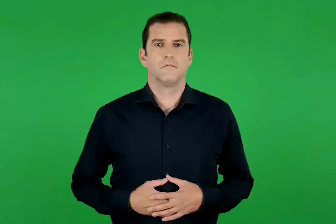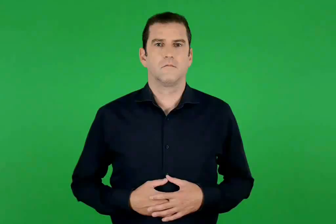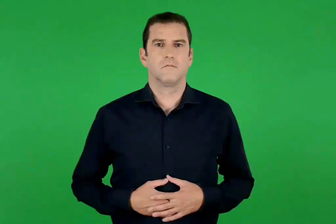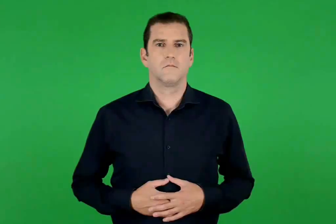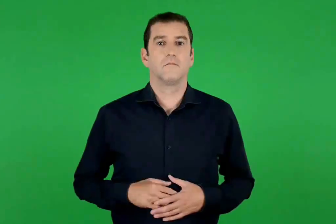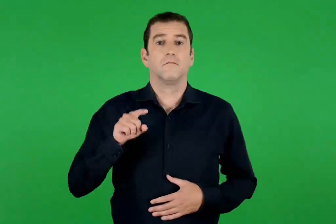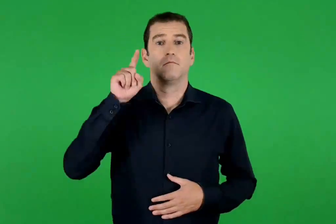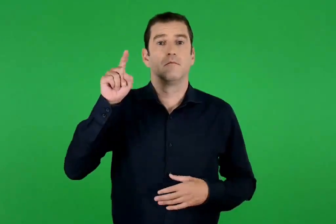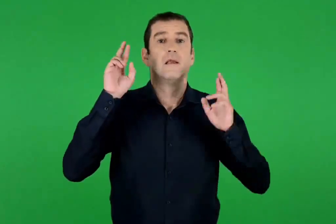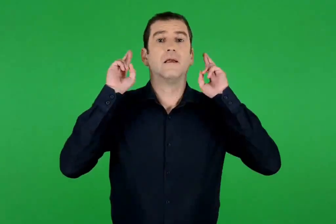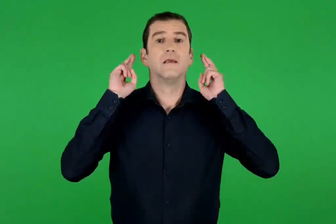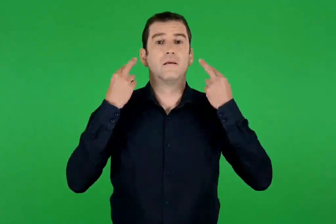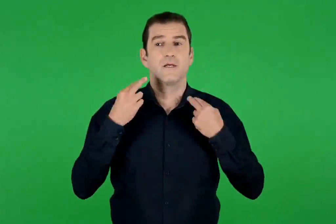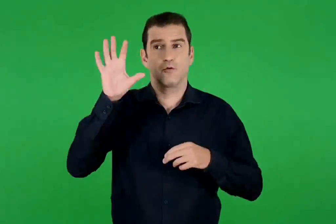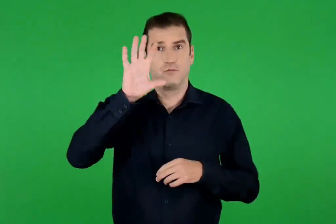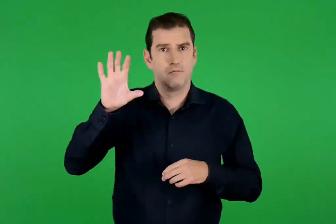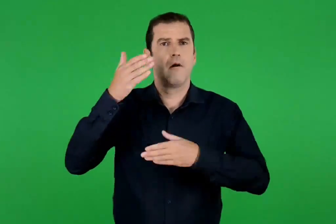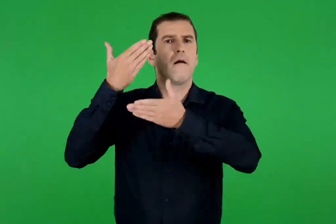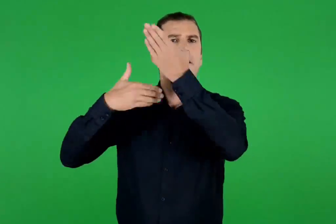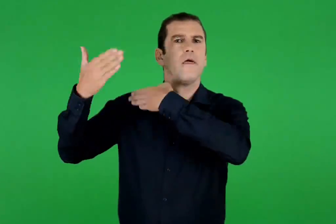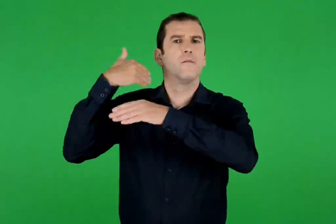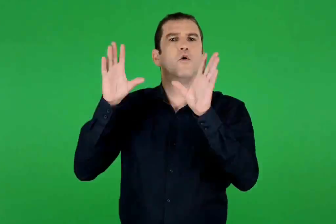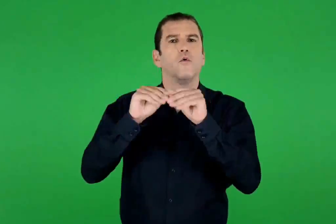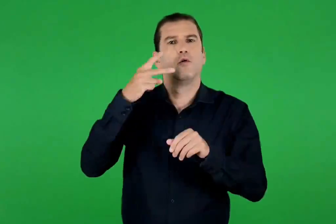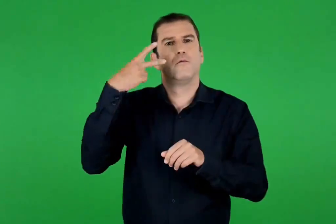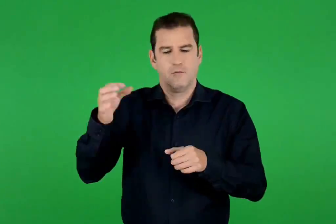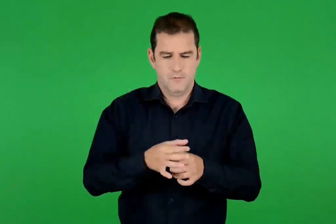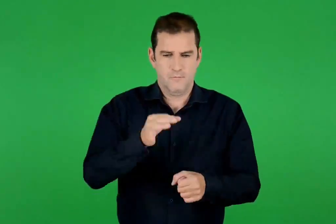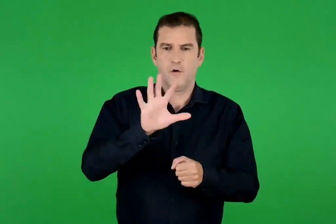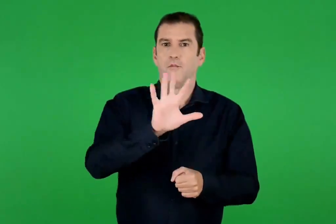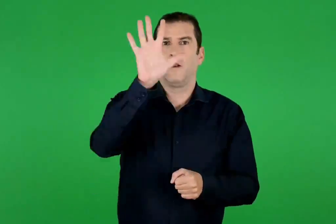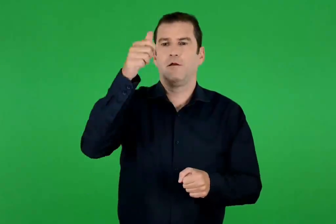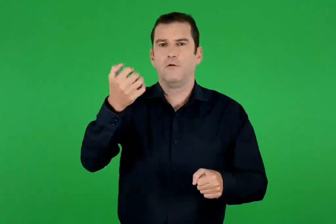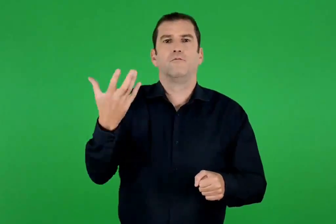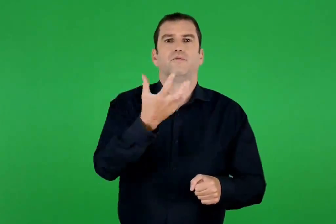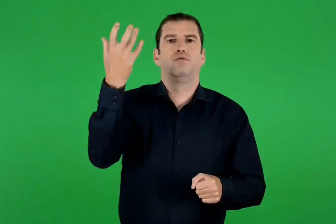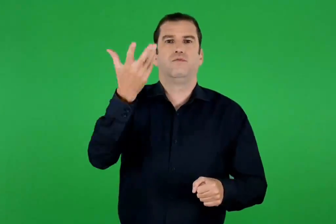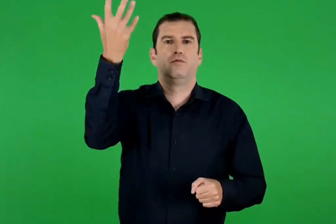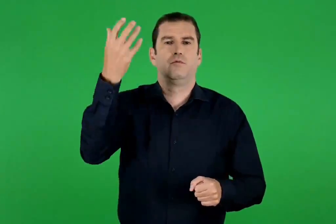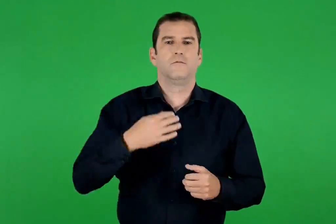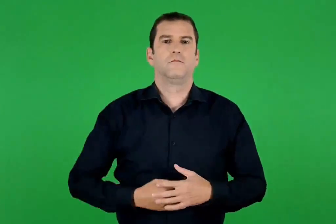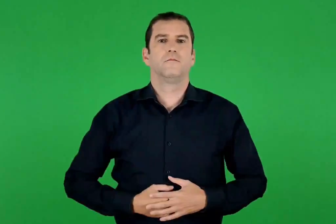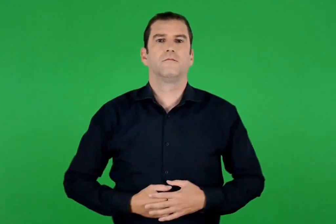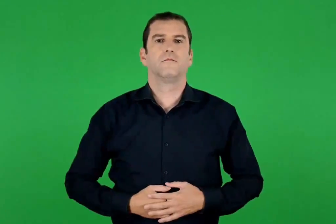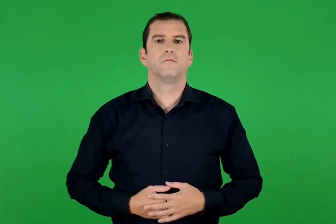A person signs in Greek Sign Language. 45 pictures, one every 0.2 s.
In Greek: το έθιμο του αναμμένου πουρναριού στην ήπειρο
